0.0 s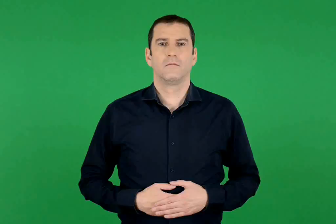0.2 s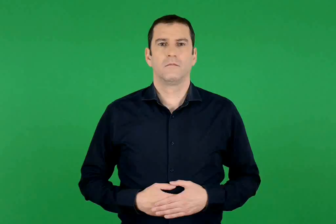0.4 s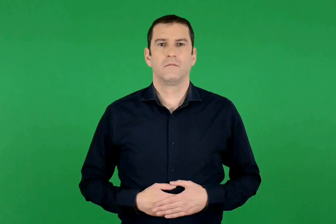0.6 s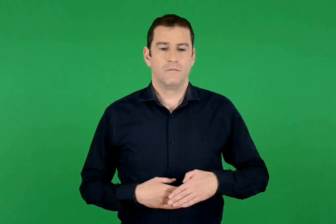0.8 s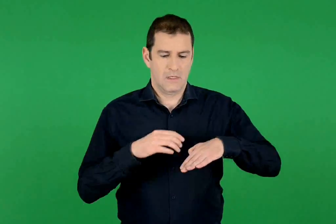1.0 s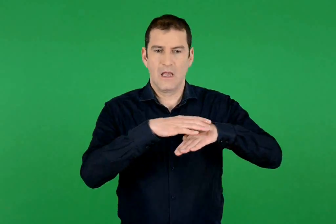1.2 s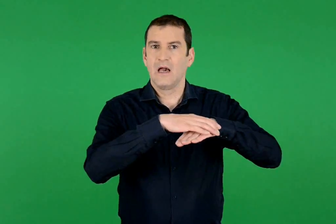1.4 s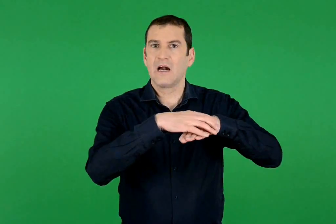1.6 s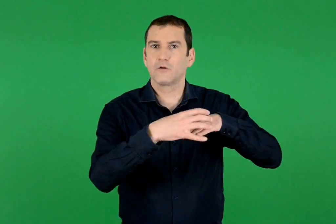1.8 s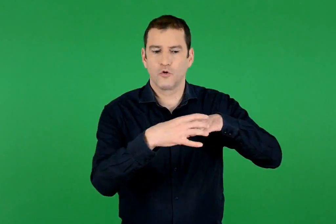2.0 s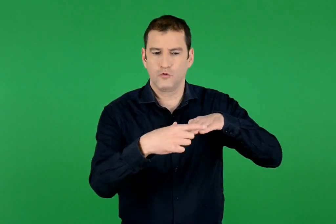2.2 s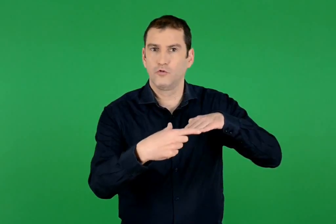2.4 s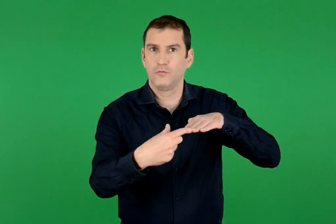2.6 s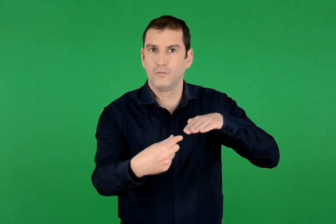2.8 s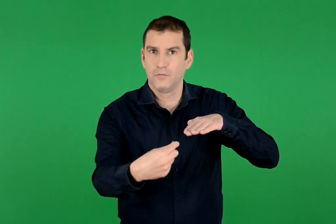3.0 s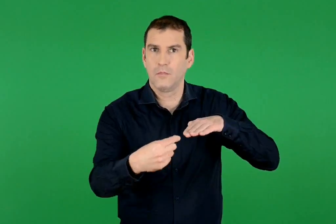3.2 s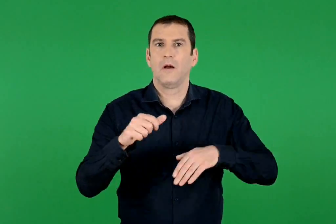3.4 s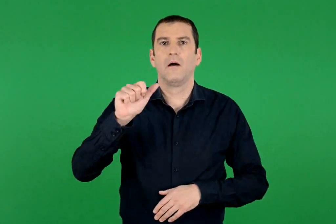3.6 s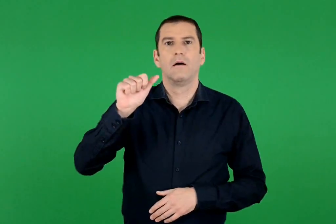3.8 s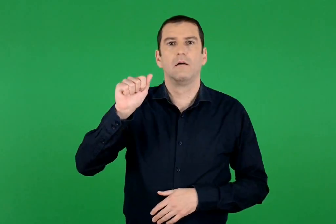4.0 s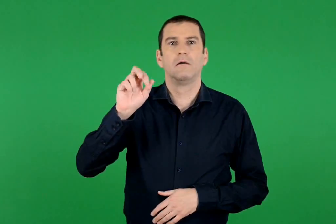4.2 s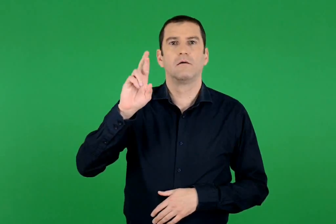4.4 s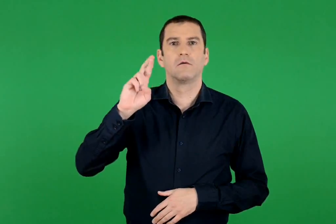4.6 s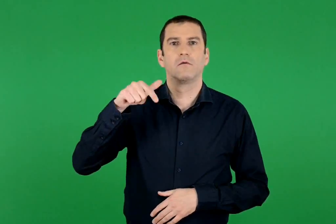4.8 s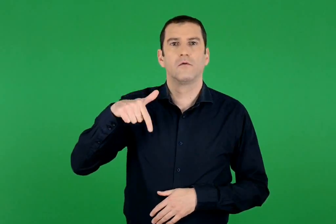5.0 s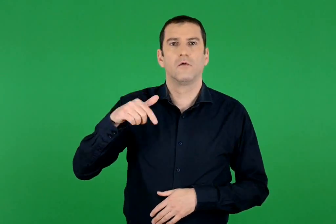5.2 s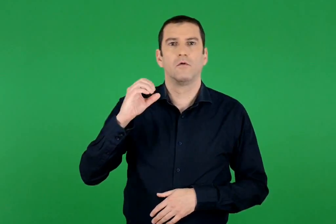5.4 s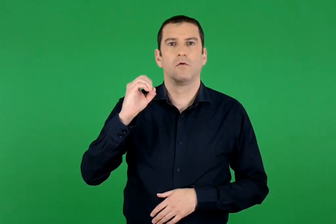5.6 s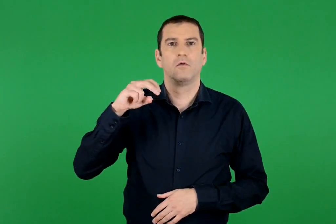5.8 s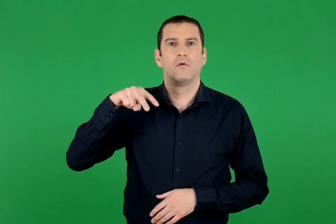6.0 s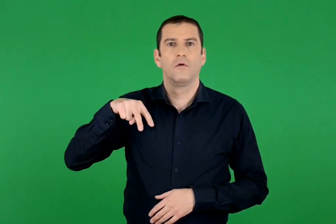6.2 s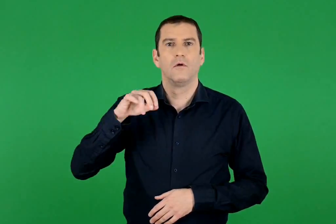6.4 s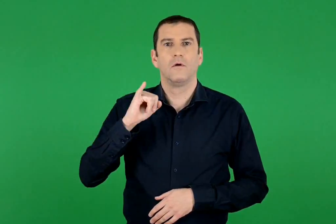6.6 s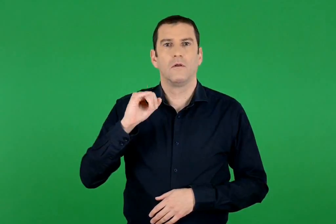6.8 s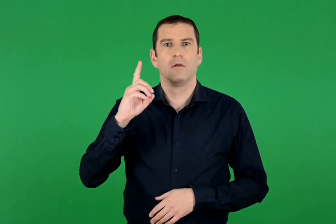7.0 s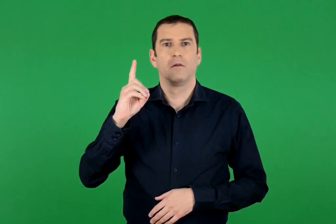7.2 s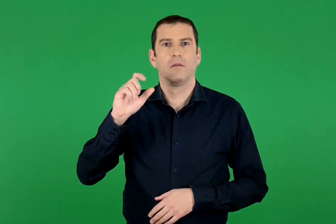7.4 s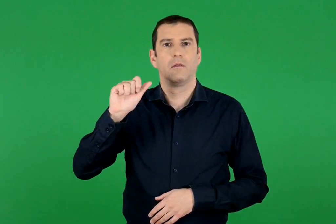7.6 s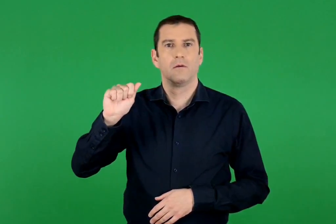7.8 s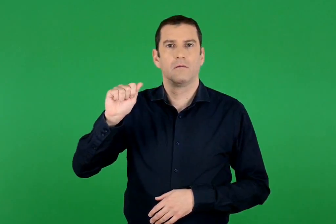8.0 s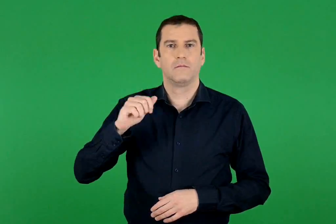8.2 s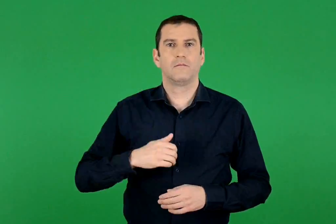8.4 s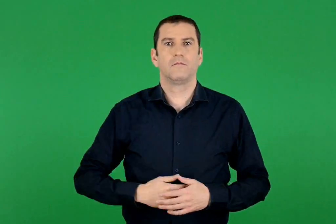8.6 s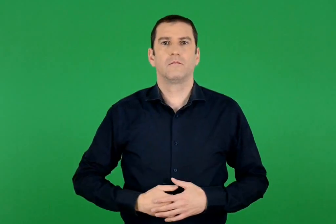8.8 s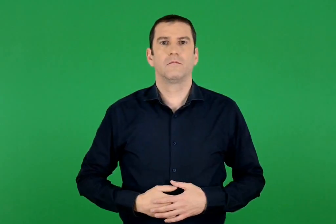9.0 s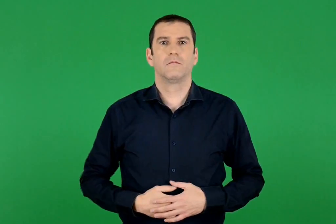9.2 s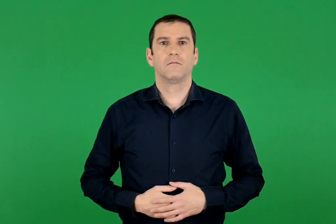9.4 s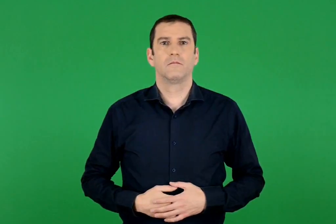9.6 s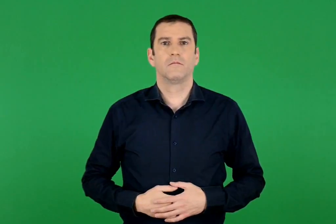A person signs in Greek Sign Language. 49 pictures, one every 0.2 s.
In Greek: χερσόνησος αργολίδας
